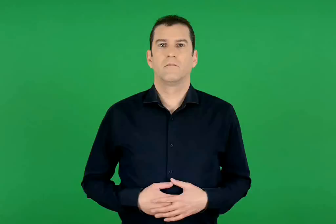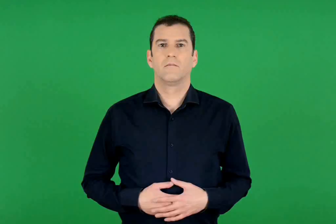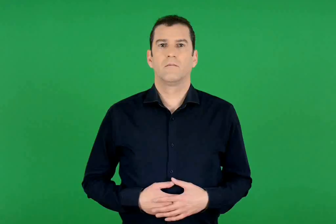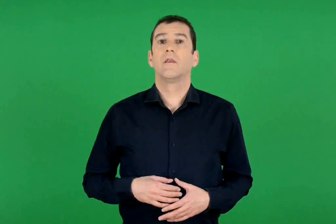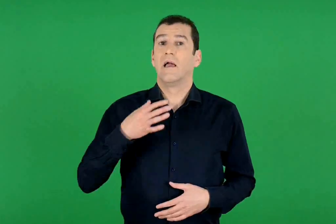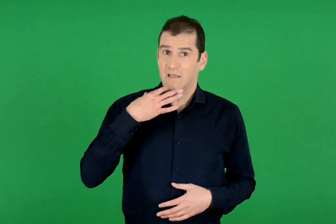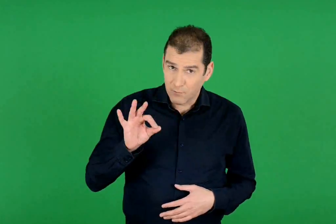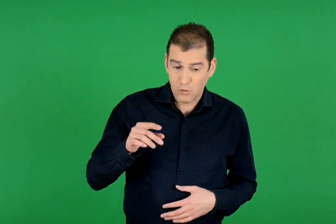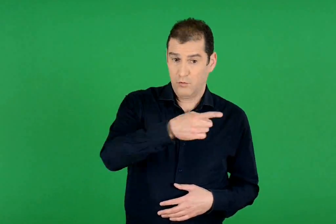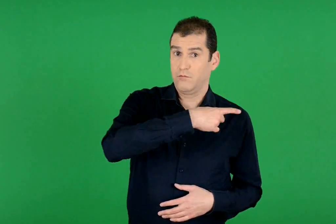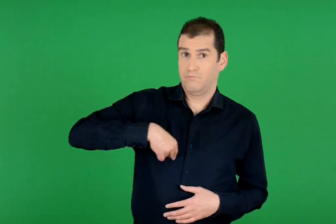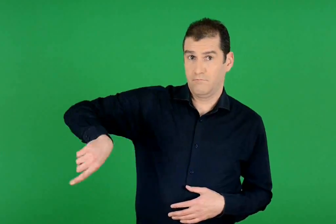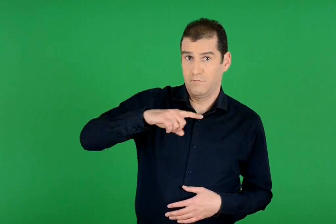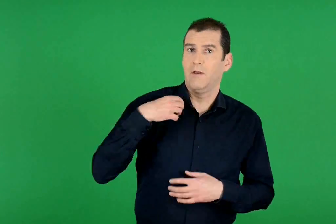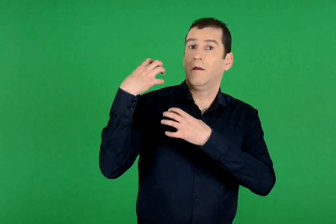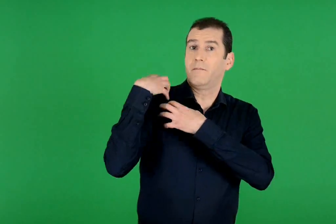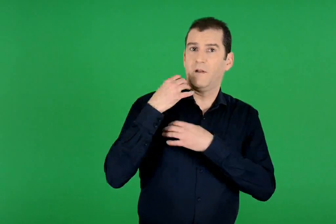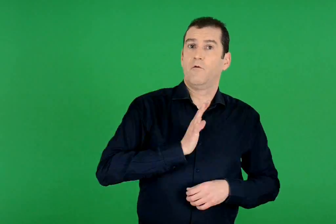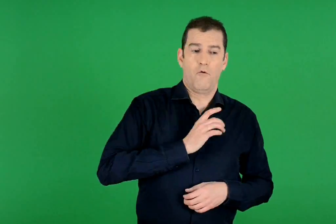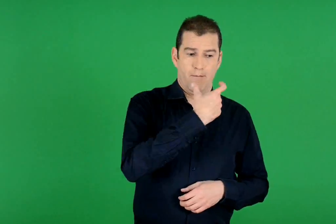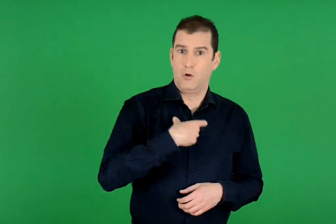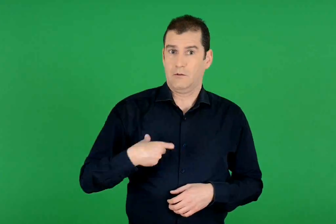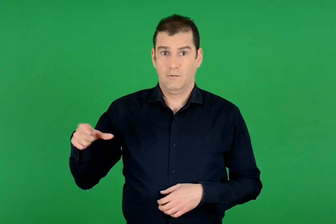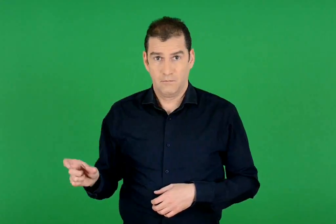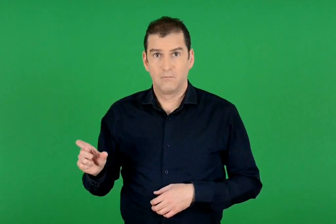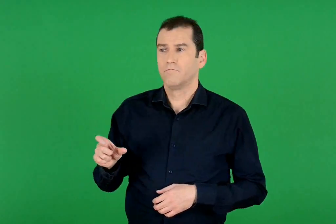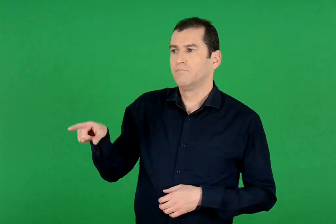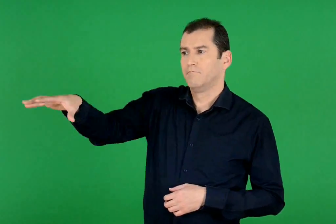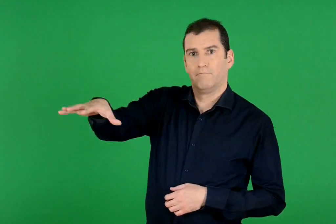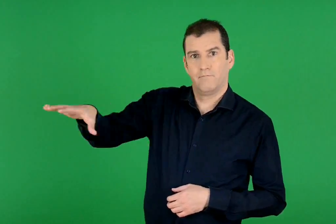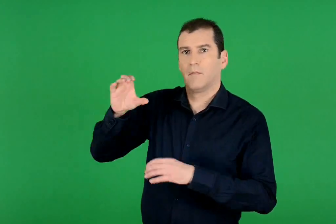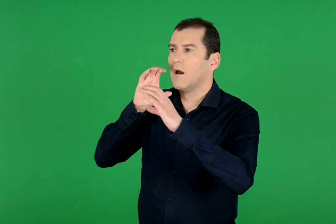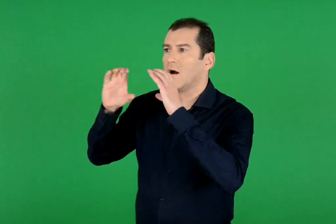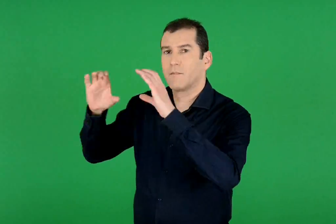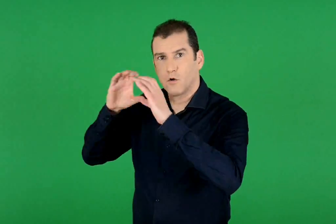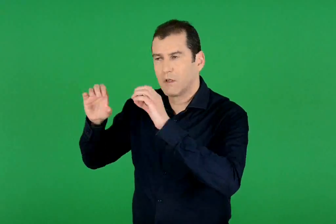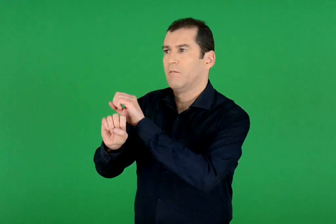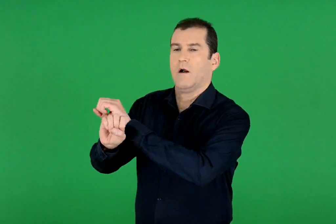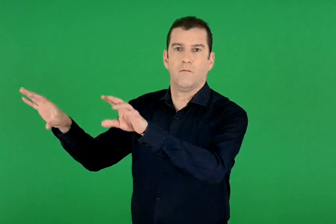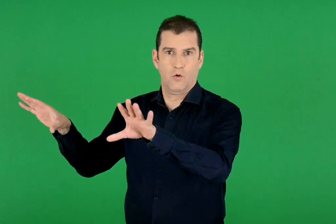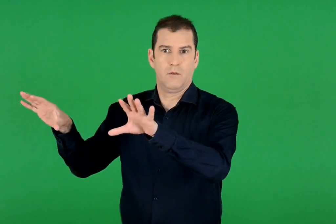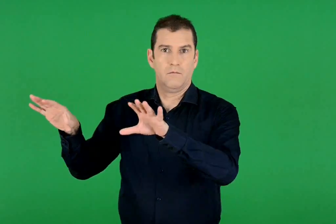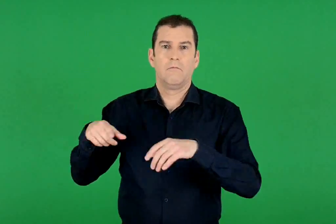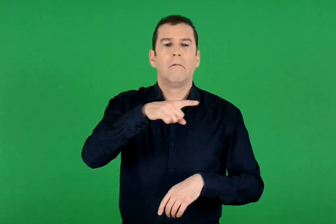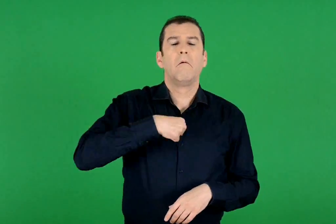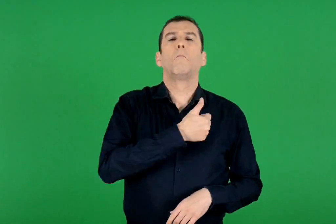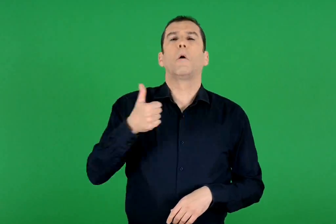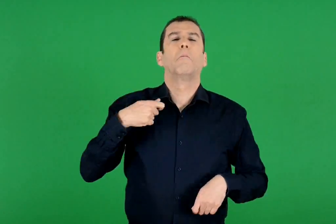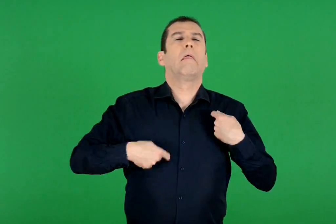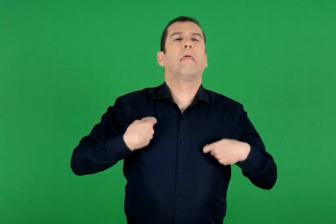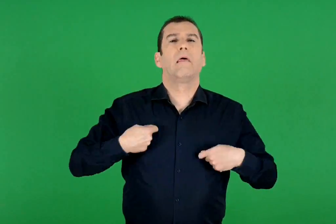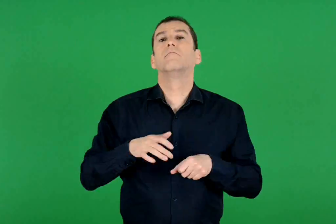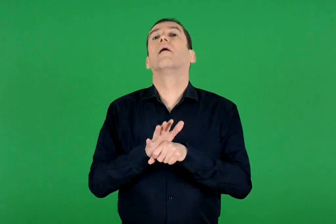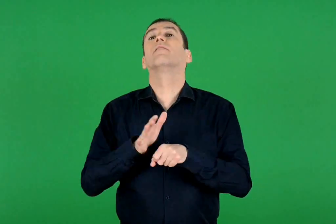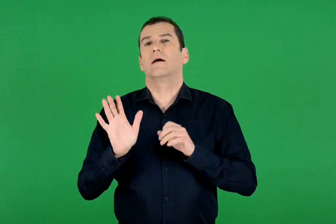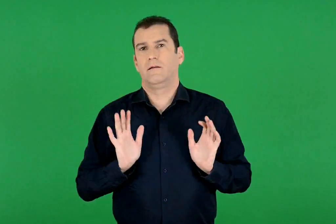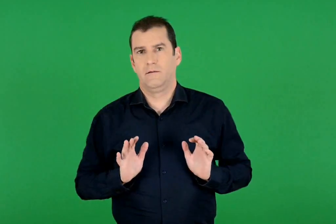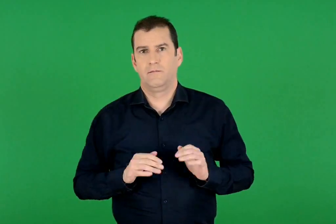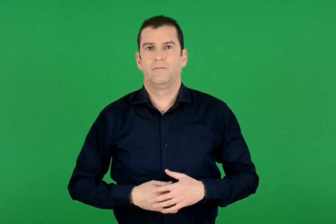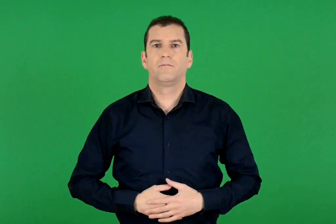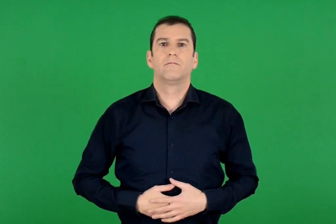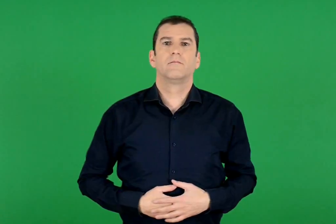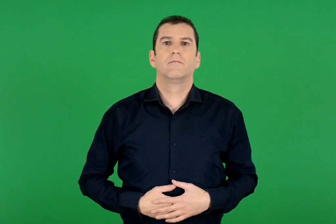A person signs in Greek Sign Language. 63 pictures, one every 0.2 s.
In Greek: για αυτό , ως υπεύθυνοι πολίτες , επικοινωνούμε μαζί τους και τους ενημερώνουμε. δε φτάνει μόνο να παραπονιόμαστε
